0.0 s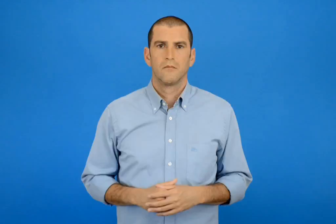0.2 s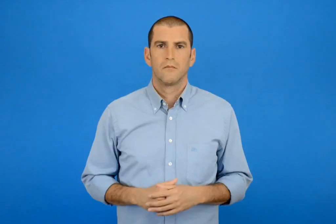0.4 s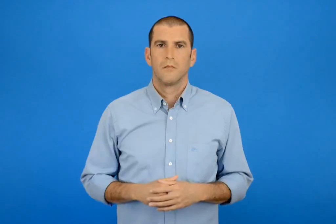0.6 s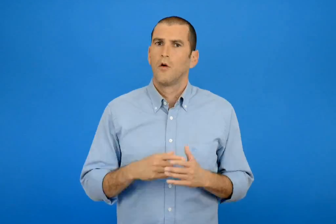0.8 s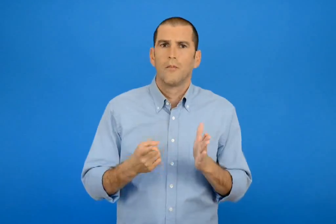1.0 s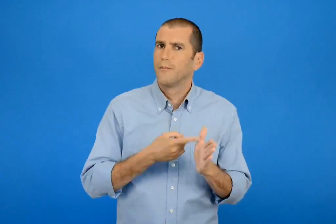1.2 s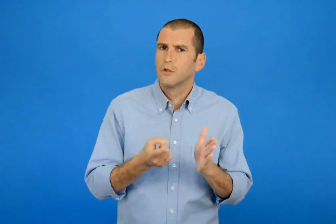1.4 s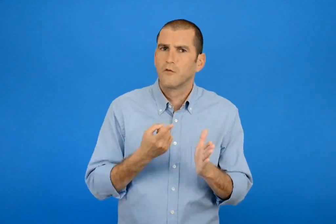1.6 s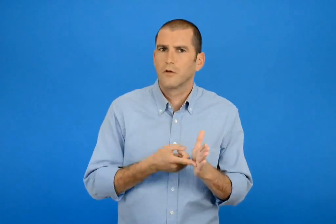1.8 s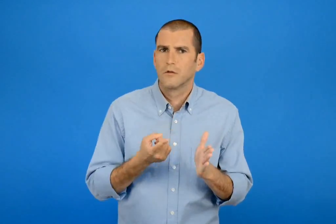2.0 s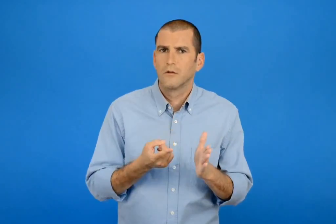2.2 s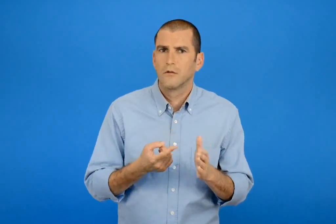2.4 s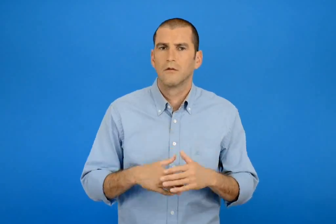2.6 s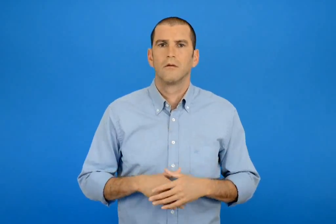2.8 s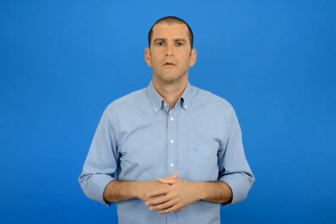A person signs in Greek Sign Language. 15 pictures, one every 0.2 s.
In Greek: πόσες φορές ;
